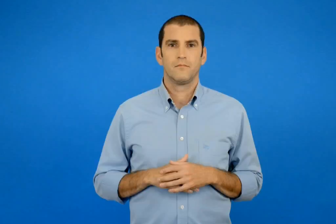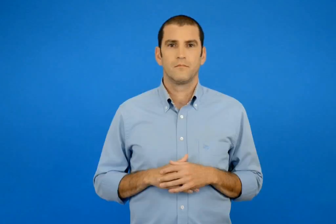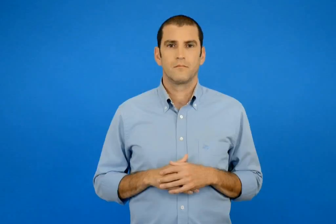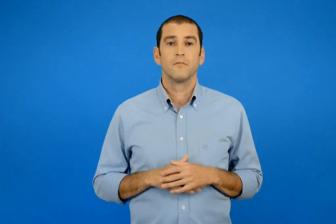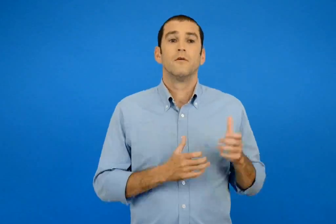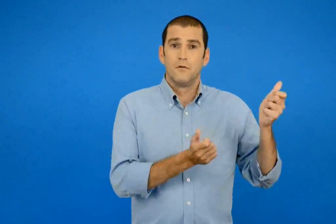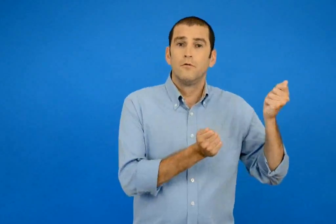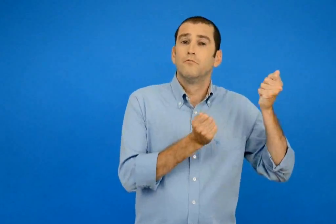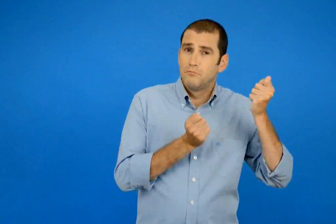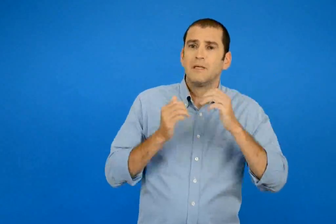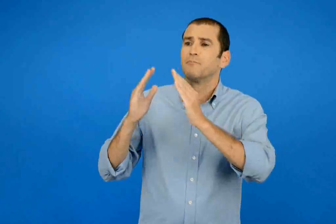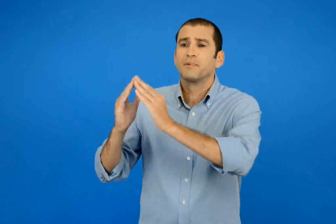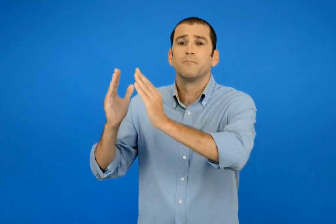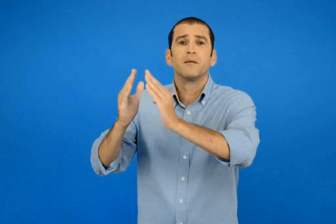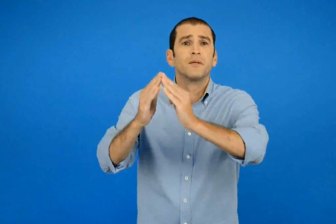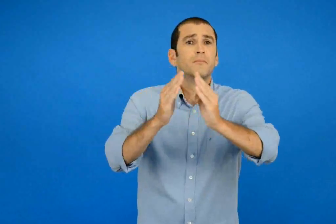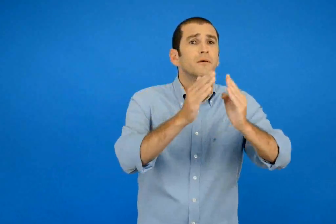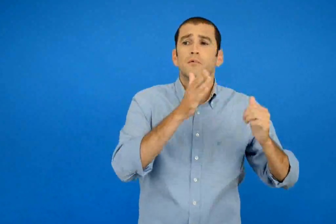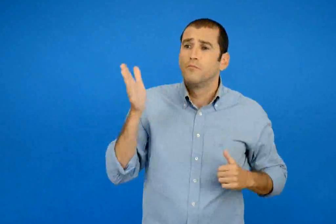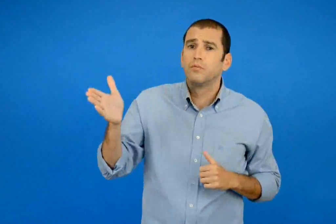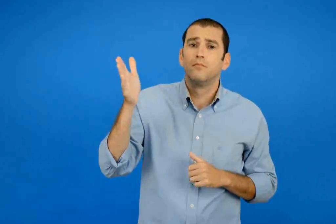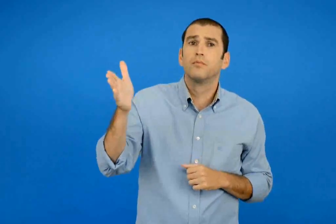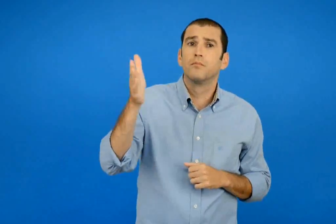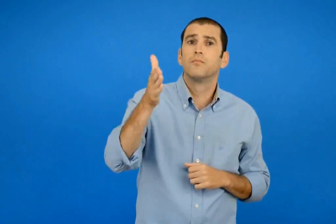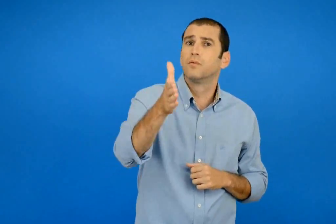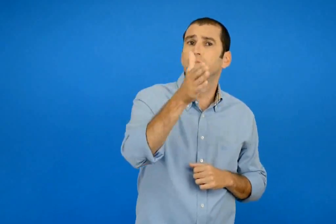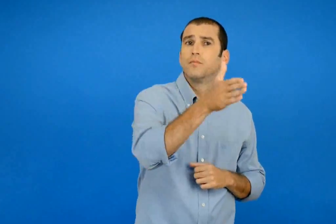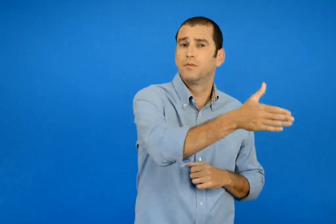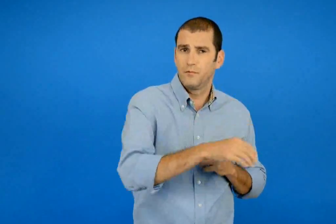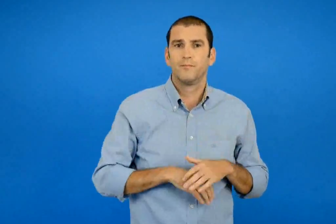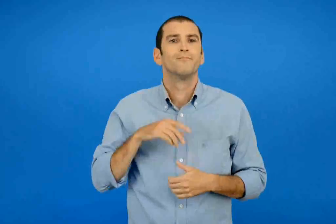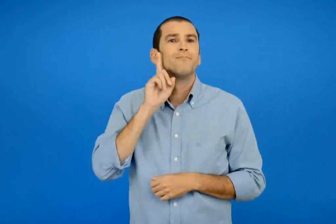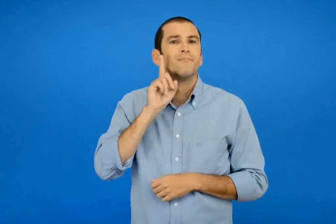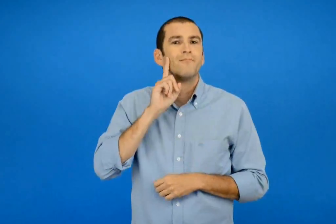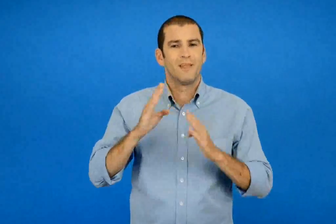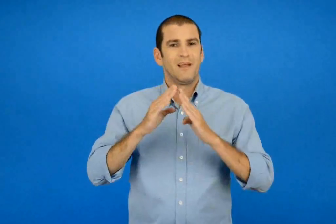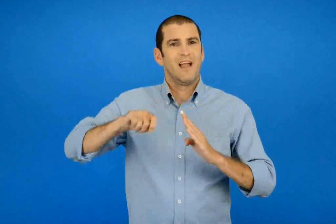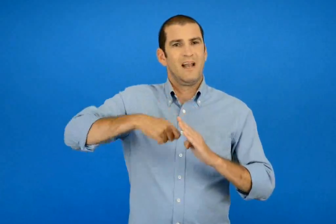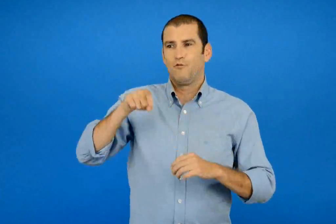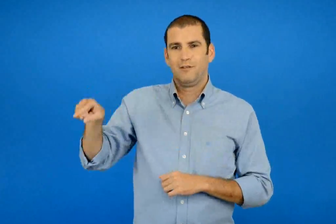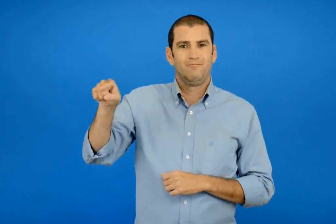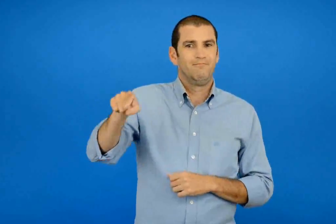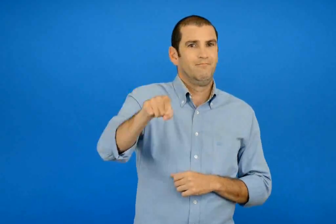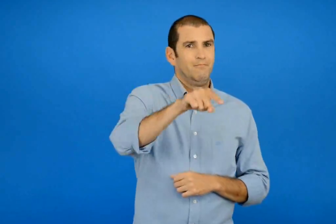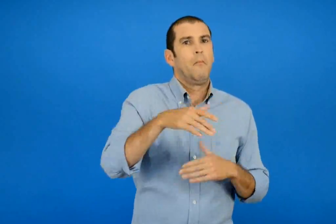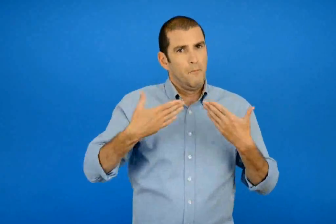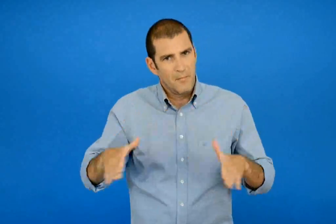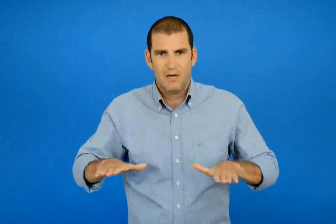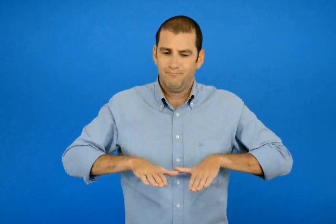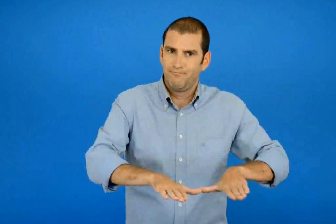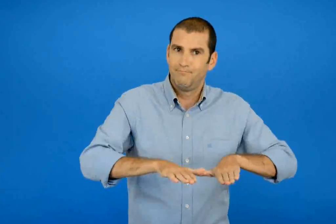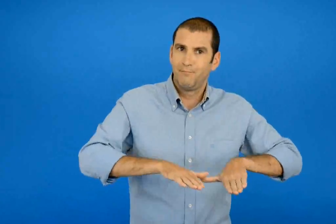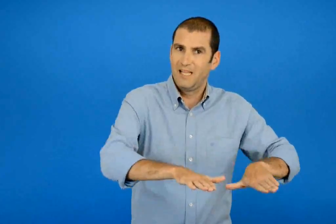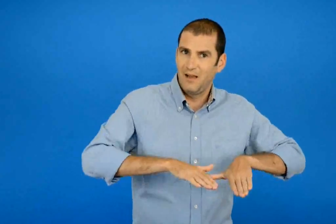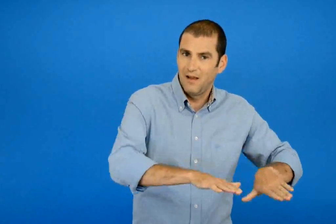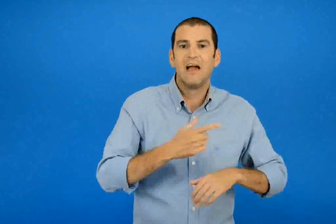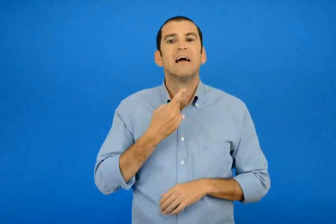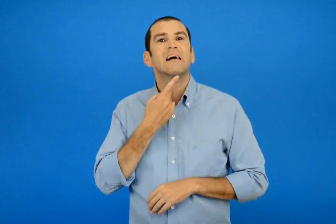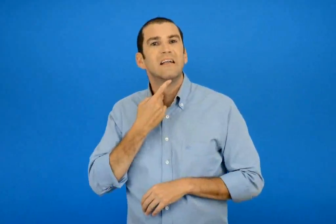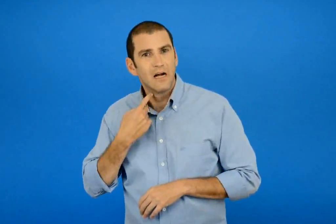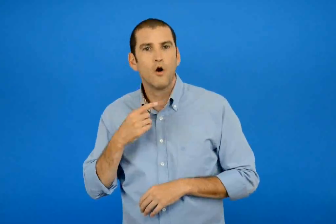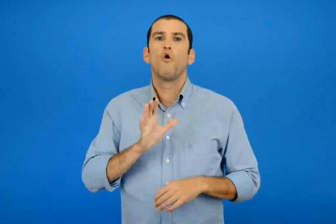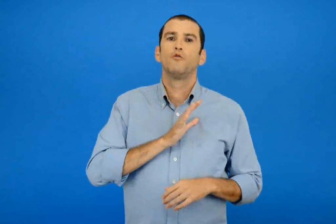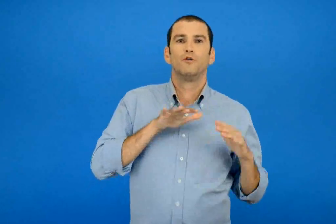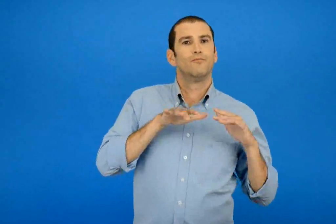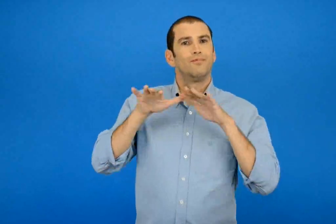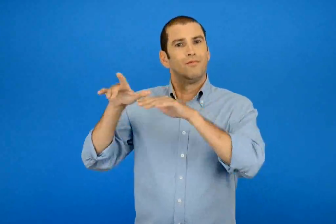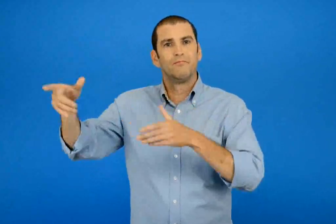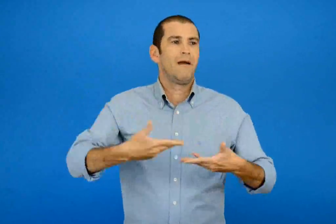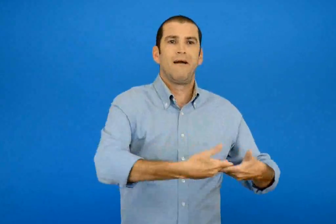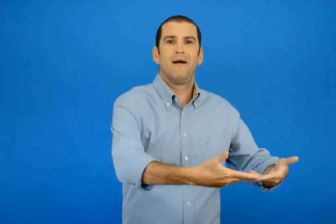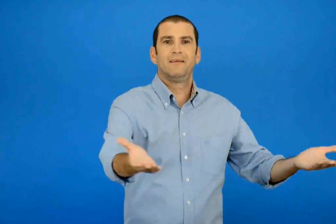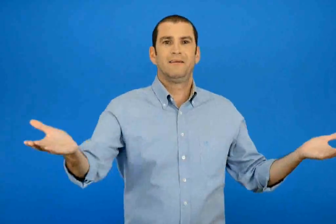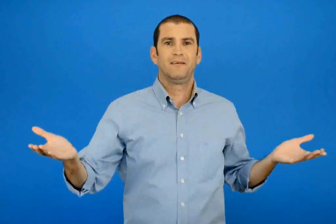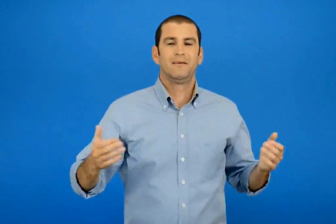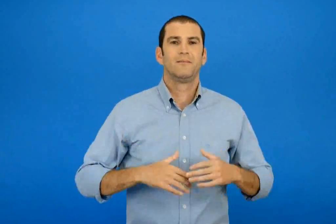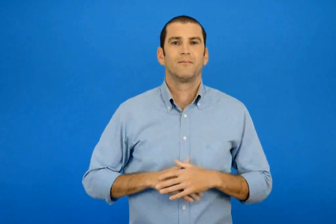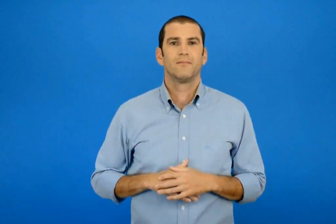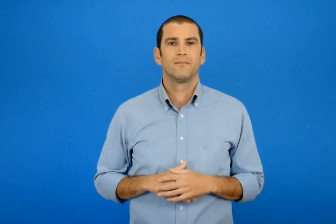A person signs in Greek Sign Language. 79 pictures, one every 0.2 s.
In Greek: περνούν από όλα τα σπίτια οι νοικοκυρές έχουν ετοιμάσει πίτες και γλυκά και κερνούν όλο τον κόσμο
